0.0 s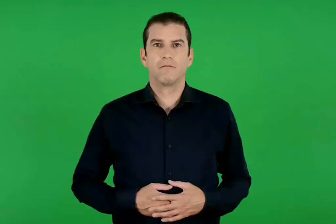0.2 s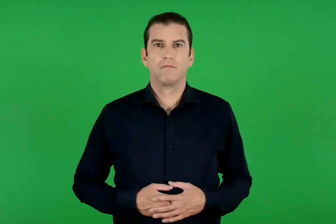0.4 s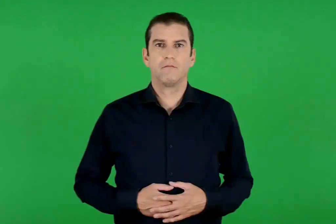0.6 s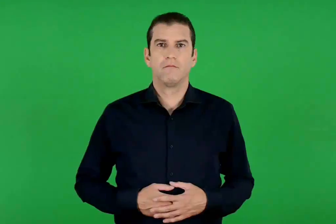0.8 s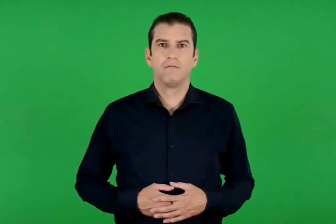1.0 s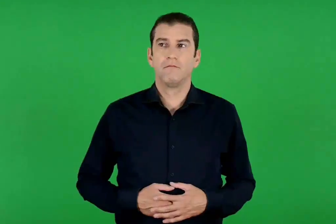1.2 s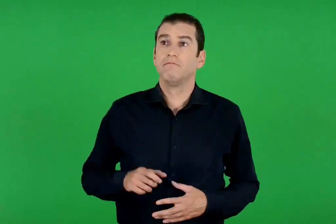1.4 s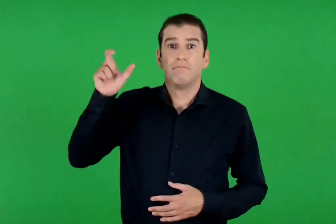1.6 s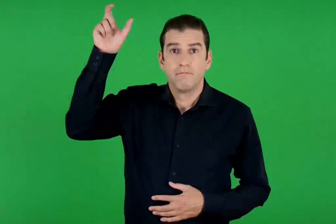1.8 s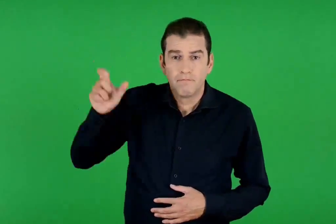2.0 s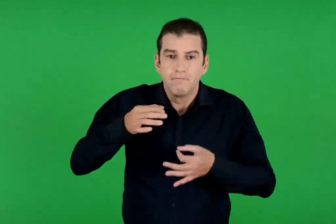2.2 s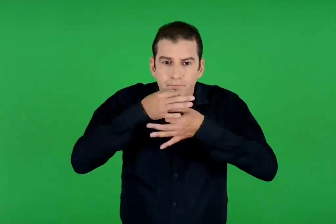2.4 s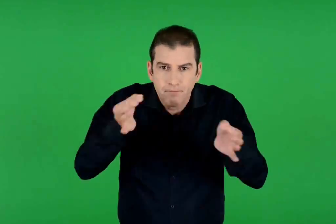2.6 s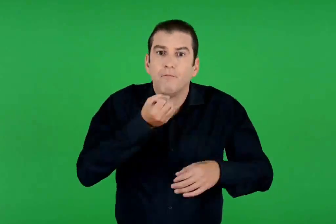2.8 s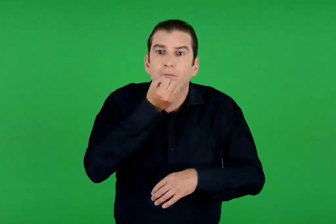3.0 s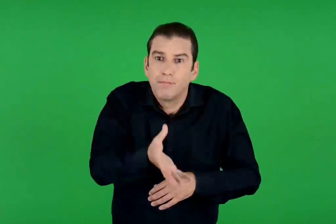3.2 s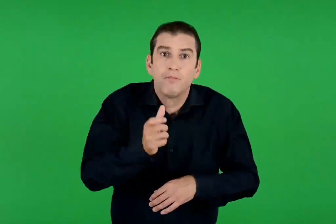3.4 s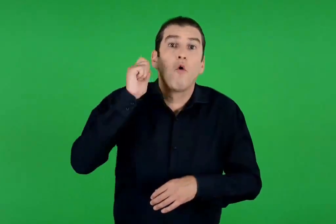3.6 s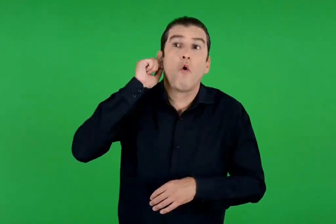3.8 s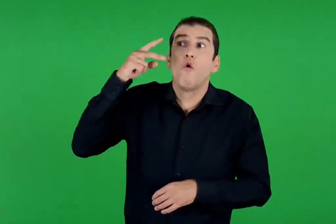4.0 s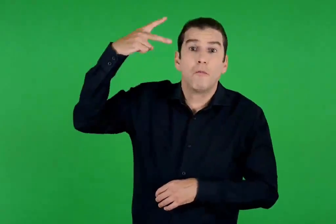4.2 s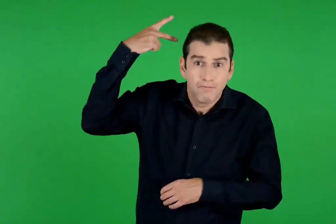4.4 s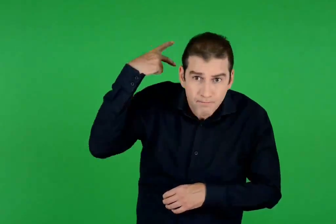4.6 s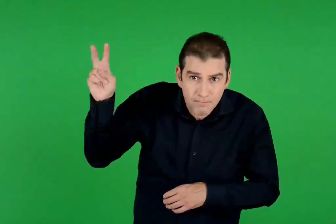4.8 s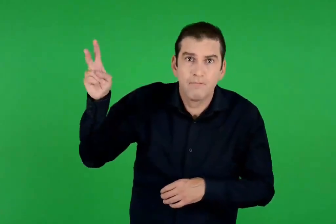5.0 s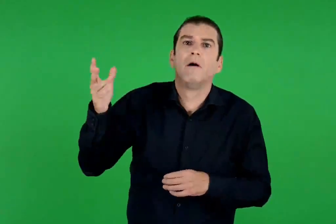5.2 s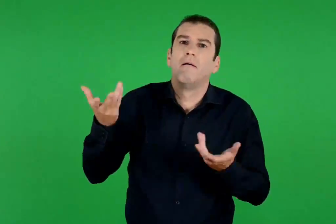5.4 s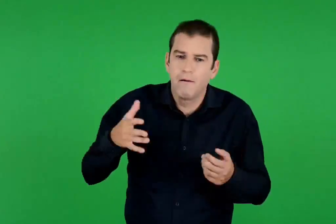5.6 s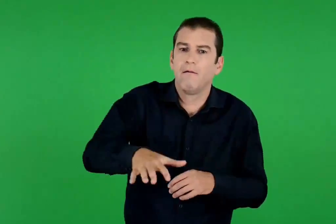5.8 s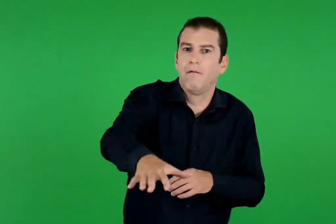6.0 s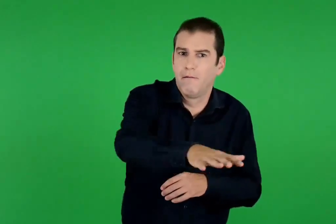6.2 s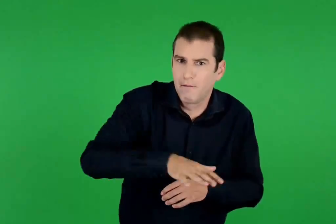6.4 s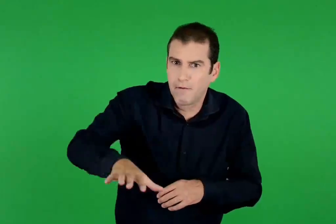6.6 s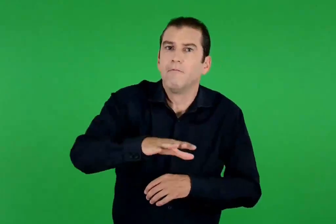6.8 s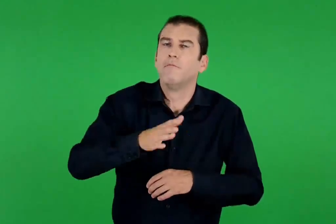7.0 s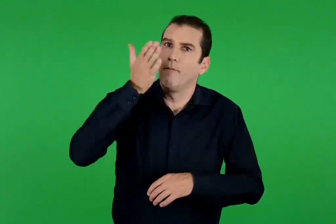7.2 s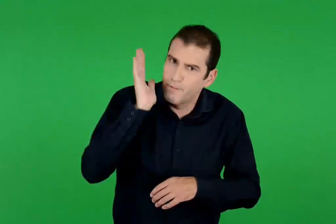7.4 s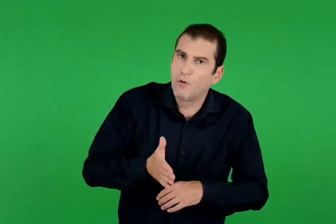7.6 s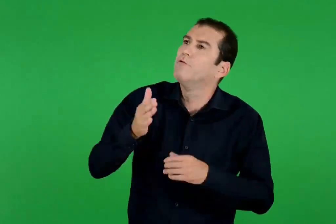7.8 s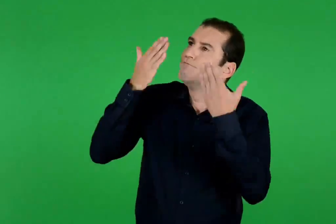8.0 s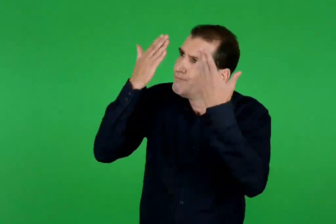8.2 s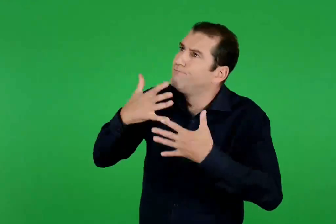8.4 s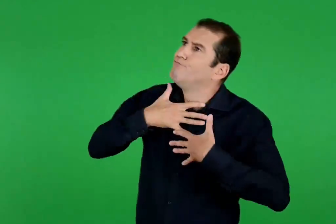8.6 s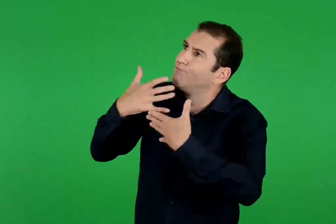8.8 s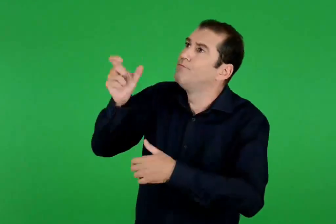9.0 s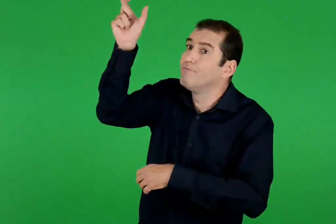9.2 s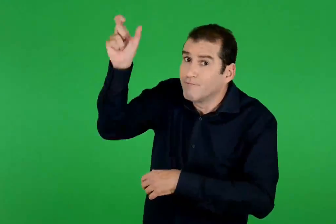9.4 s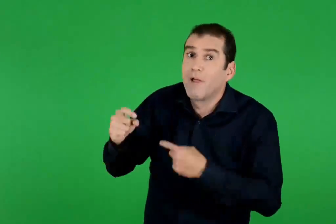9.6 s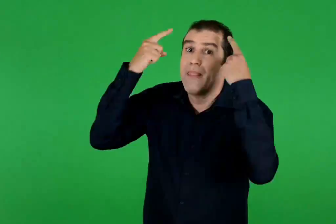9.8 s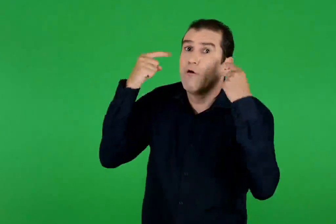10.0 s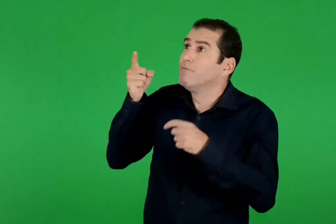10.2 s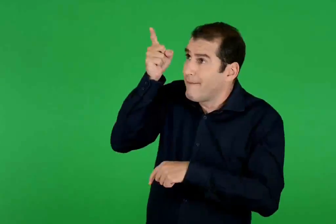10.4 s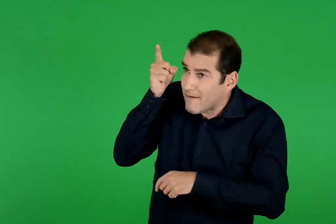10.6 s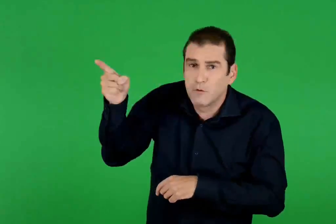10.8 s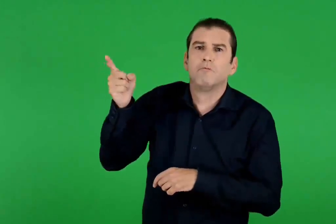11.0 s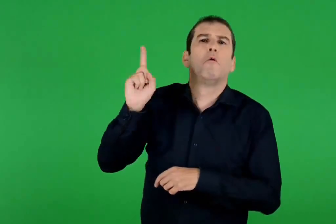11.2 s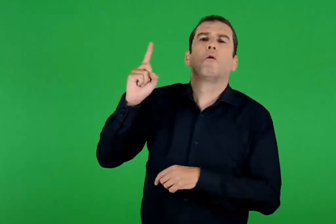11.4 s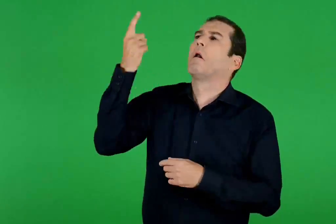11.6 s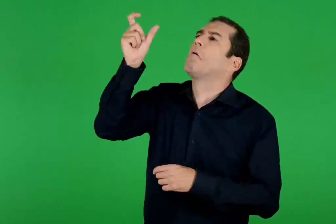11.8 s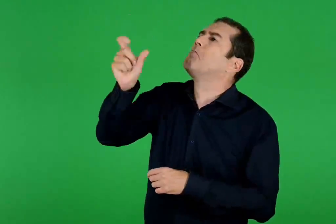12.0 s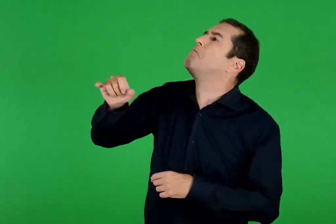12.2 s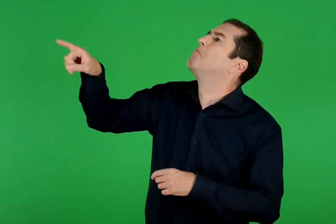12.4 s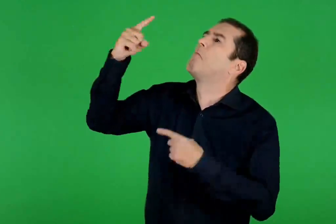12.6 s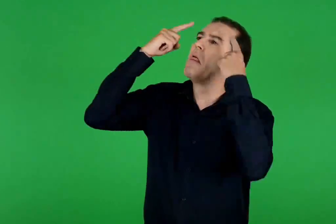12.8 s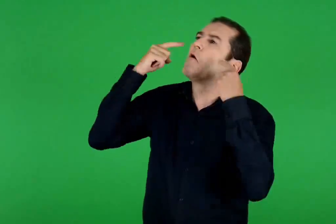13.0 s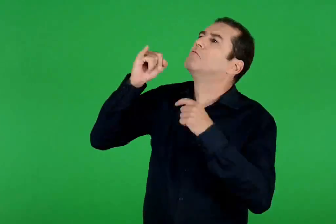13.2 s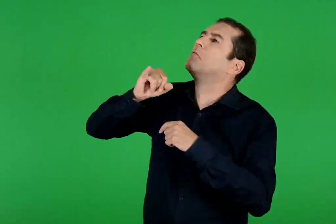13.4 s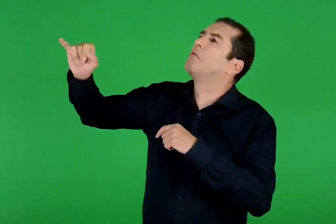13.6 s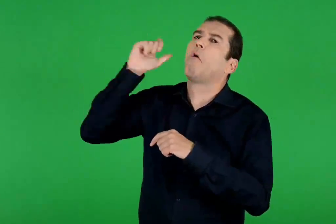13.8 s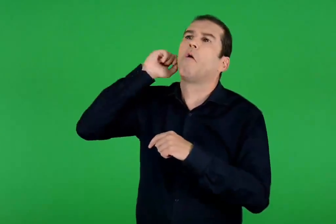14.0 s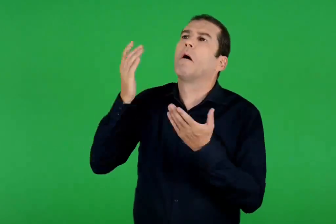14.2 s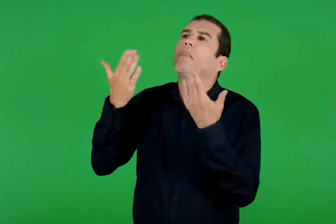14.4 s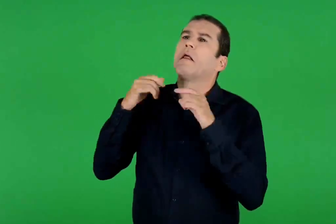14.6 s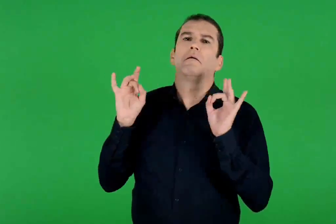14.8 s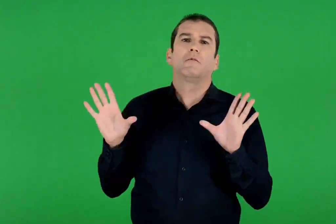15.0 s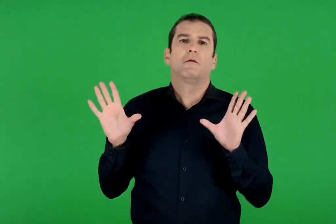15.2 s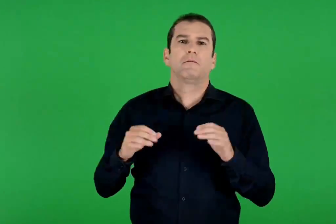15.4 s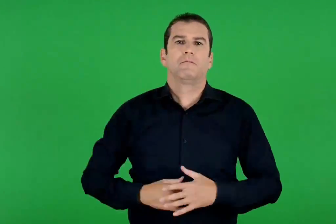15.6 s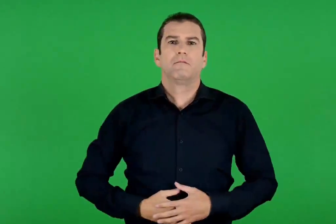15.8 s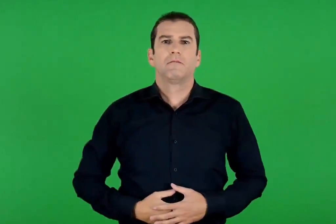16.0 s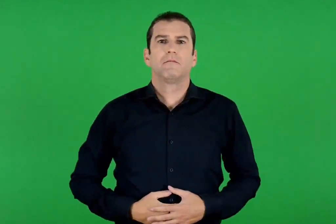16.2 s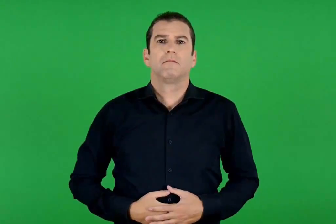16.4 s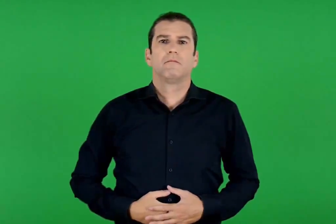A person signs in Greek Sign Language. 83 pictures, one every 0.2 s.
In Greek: τους αποκάλυψε το προσωπικό του όνομα και έτσι τους έδωσε τη δυνατότητα να λατρεύουν έναν προσωπικό θεό και όχι μια μακρινή και απρόσωπη θεότητα
